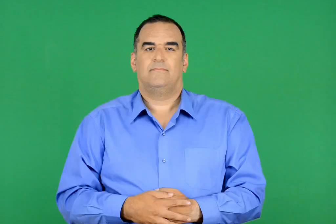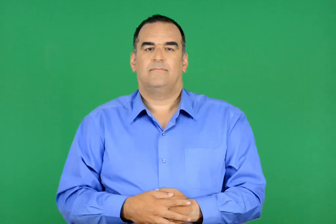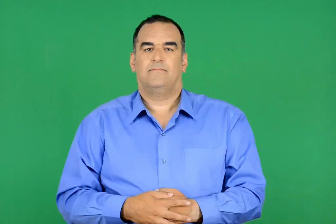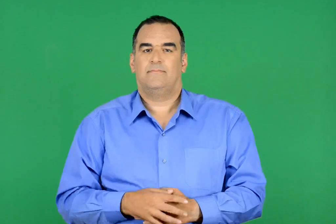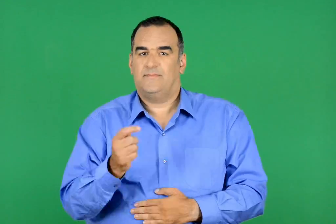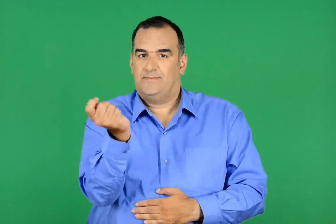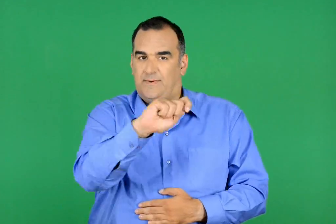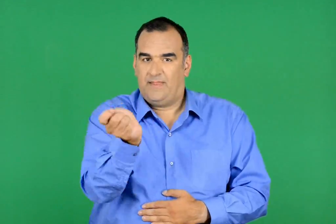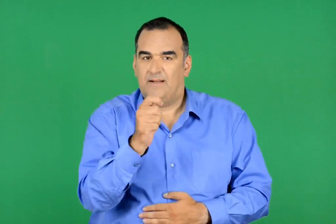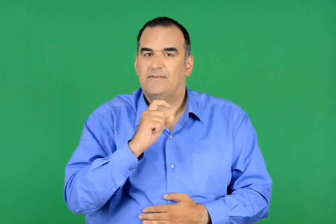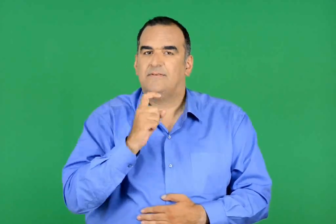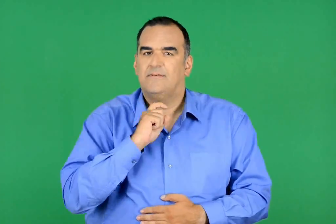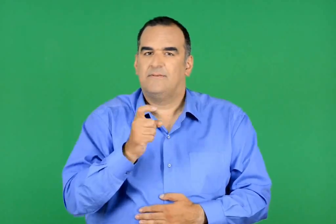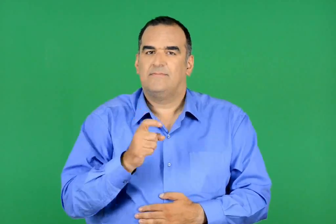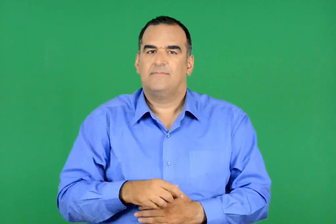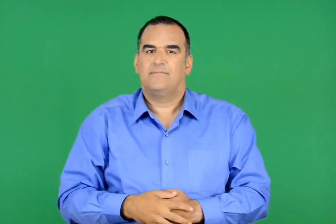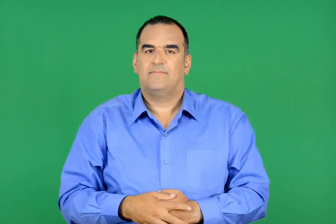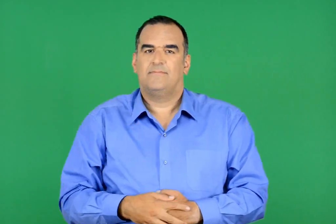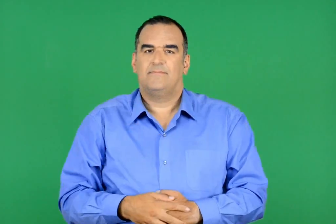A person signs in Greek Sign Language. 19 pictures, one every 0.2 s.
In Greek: τα ξύλινα σπαθιά
